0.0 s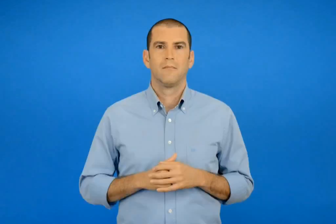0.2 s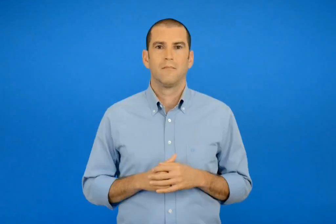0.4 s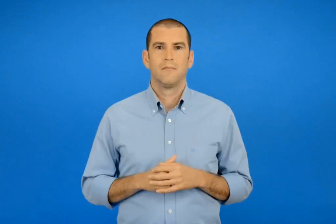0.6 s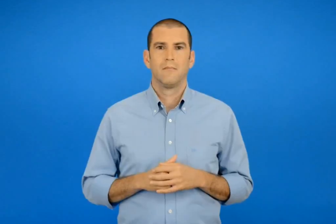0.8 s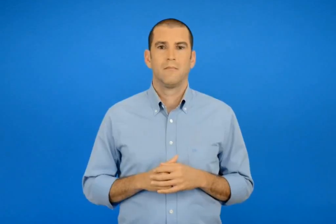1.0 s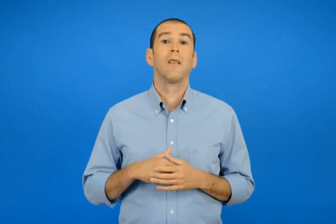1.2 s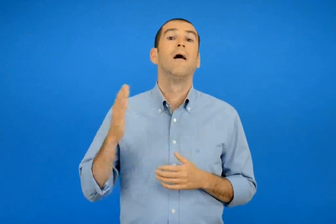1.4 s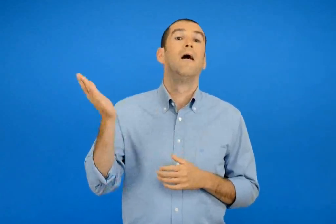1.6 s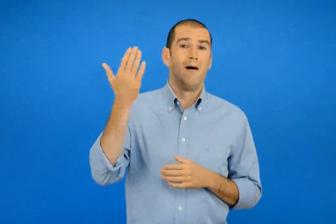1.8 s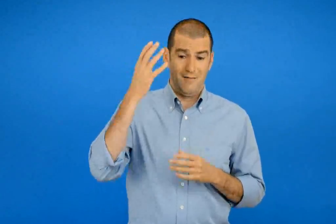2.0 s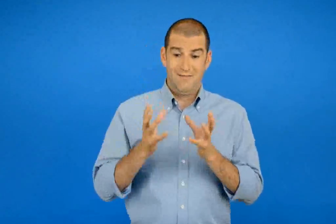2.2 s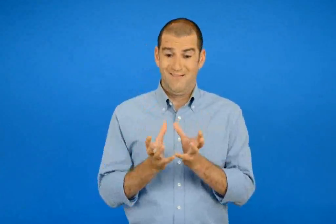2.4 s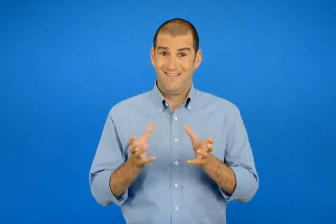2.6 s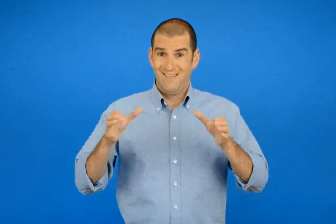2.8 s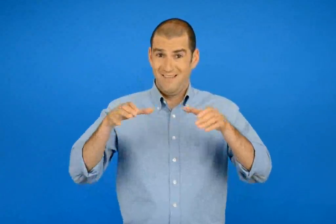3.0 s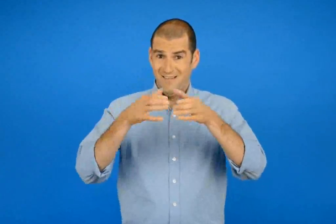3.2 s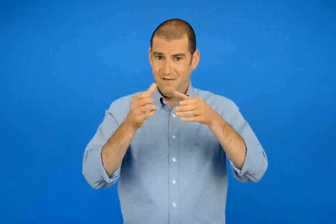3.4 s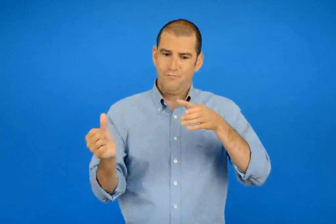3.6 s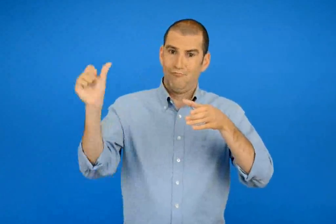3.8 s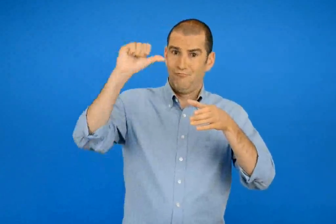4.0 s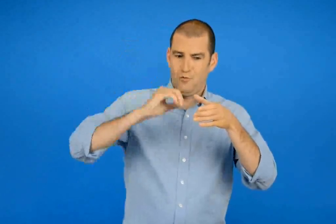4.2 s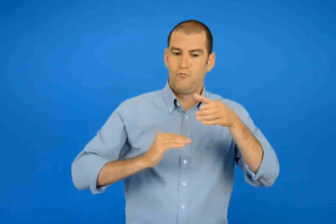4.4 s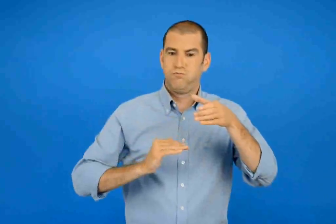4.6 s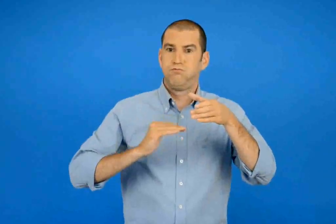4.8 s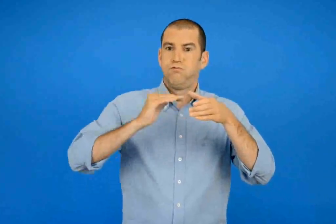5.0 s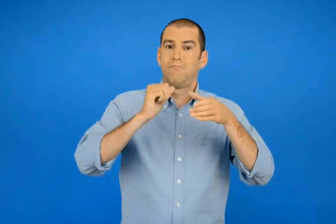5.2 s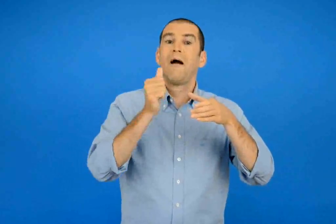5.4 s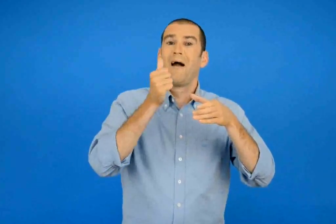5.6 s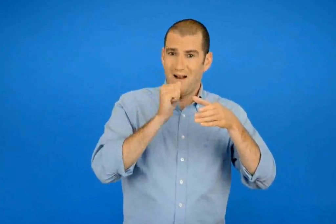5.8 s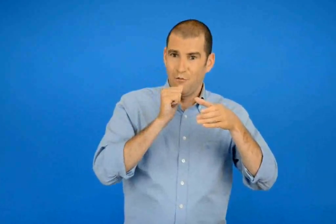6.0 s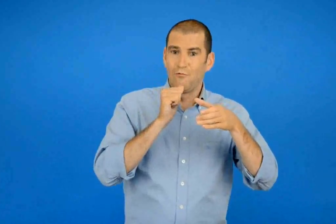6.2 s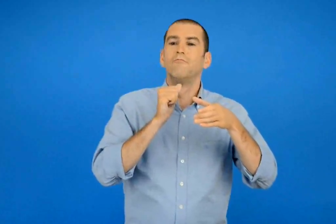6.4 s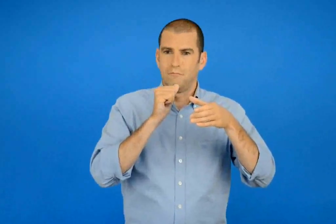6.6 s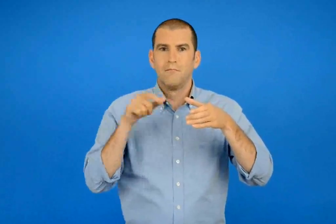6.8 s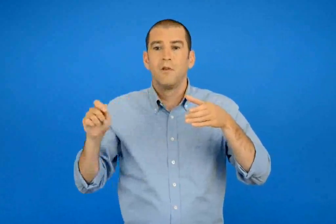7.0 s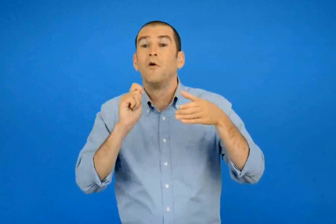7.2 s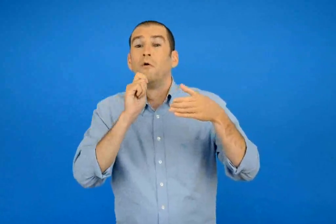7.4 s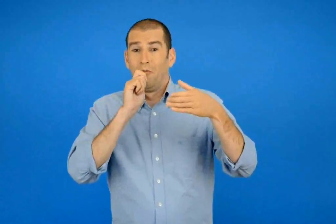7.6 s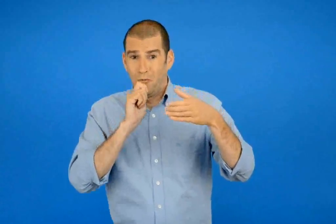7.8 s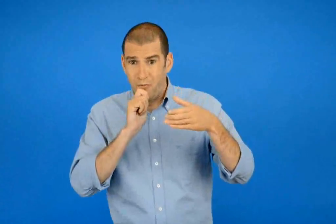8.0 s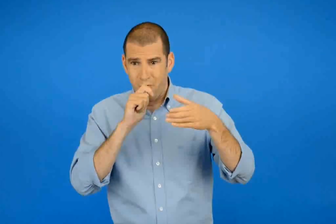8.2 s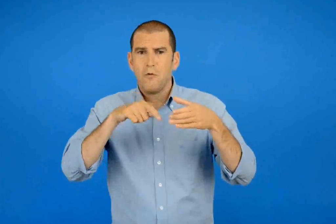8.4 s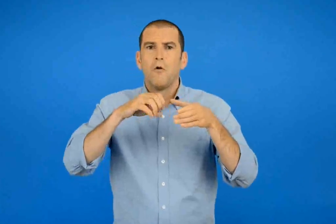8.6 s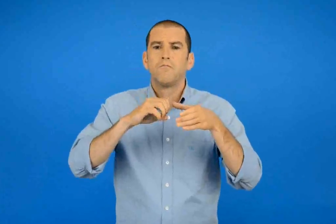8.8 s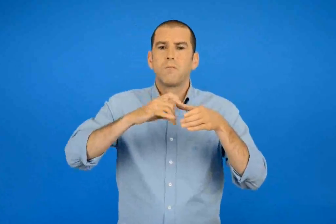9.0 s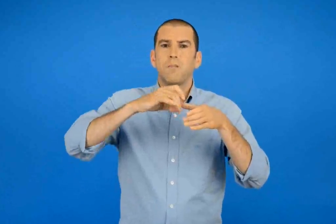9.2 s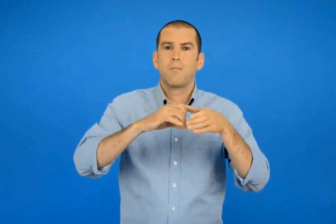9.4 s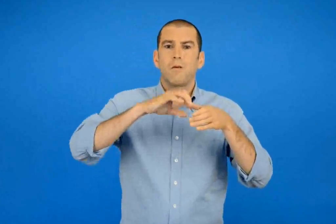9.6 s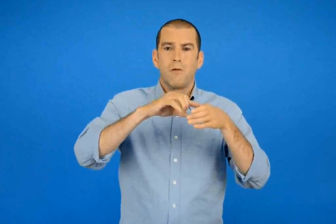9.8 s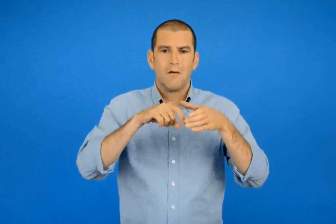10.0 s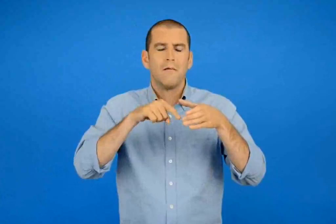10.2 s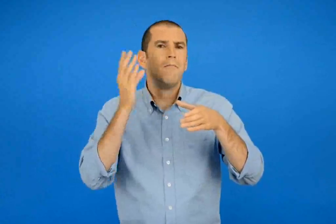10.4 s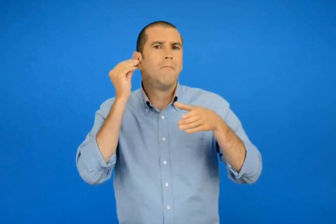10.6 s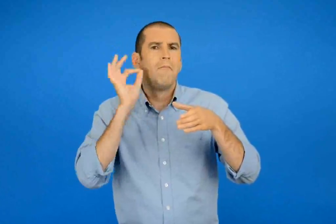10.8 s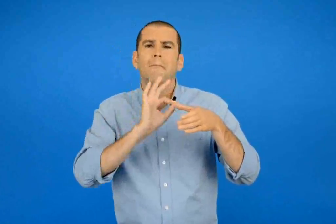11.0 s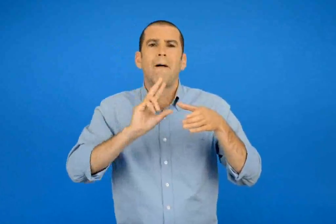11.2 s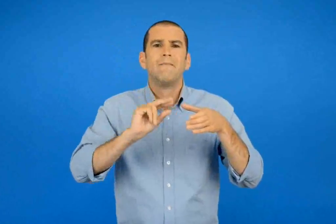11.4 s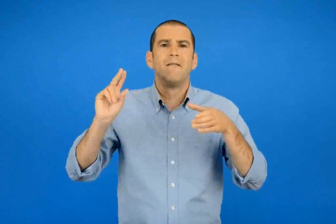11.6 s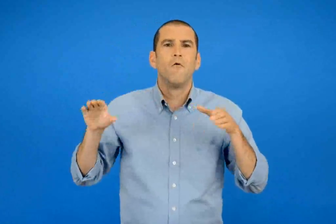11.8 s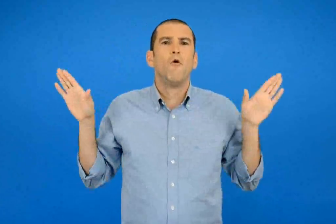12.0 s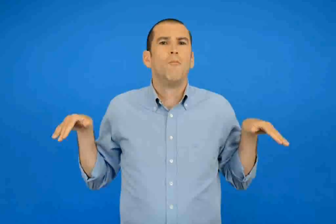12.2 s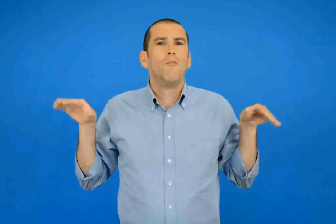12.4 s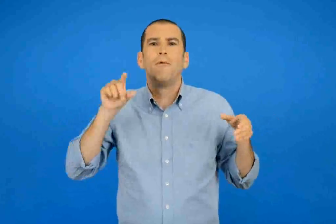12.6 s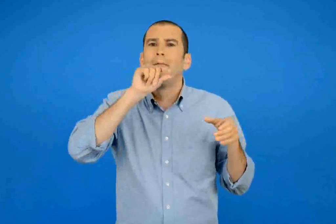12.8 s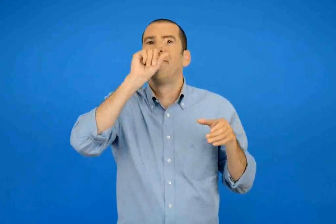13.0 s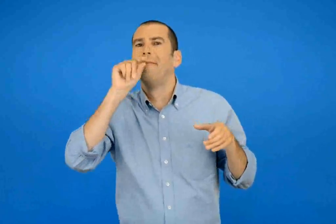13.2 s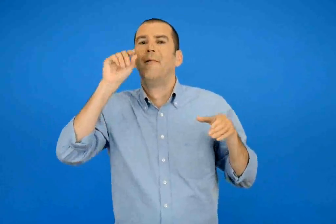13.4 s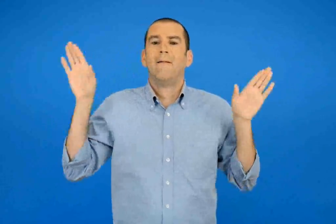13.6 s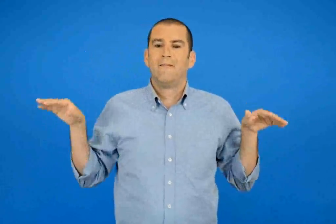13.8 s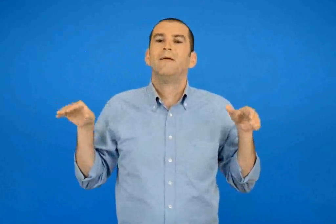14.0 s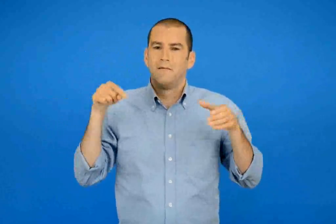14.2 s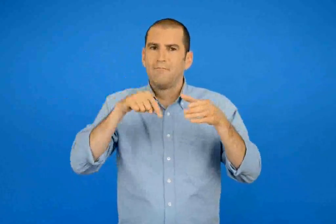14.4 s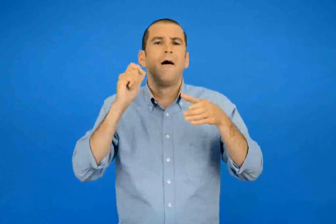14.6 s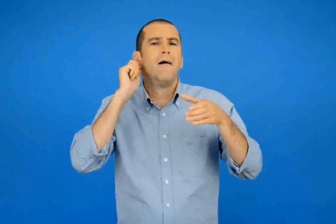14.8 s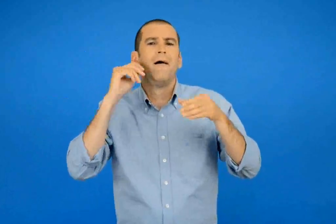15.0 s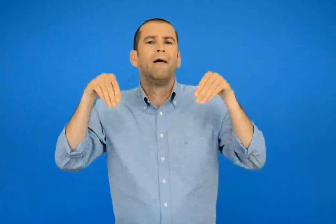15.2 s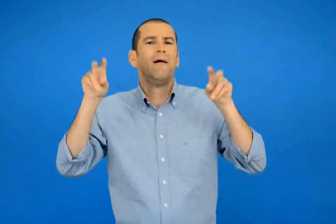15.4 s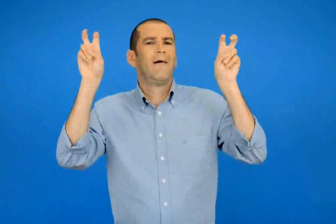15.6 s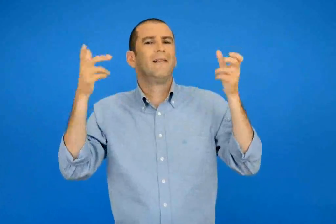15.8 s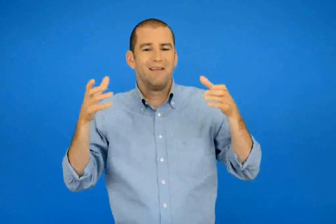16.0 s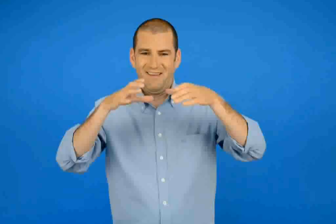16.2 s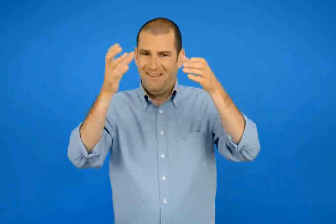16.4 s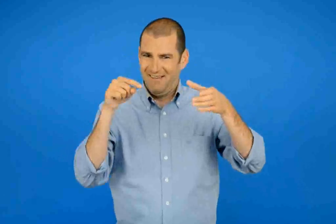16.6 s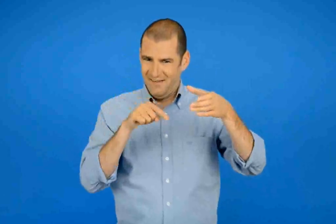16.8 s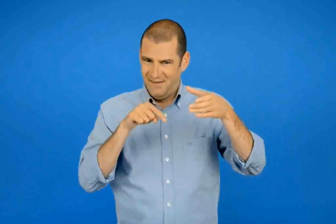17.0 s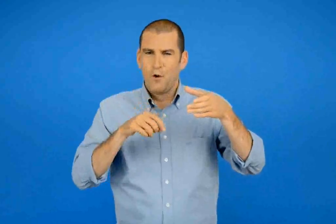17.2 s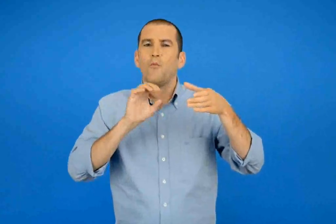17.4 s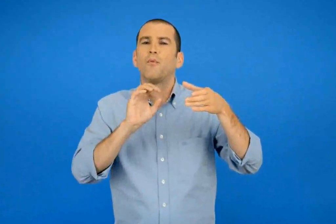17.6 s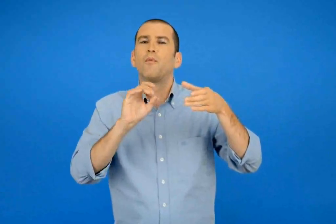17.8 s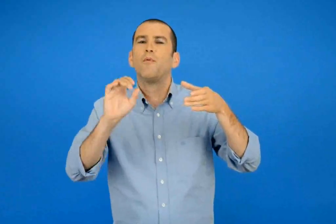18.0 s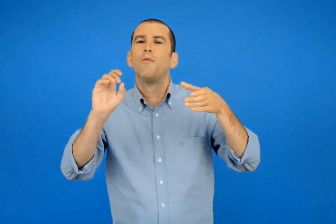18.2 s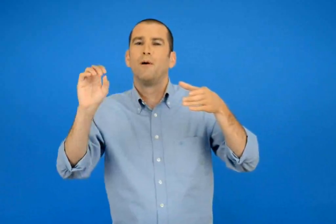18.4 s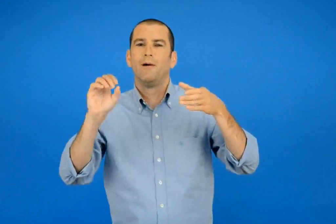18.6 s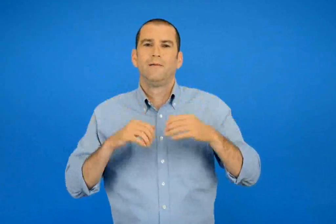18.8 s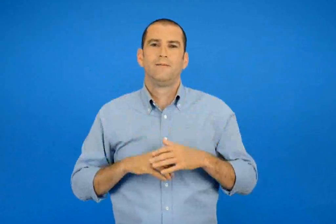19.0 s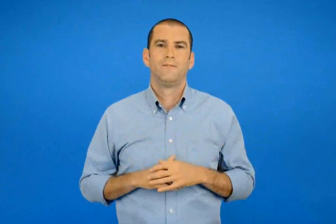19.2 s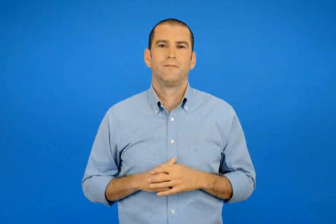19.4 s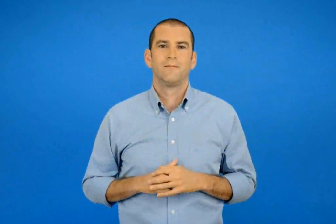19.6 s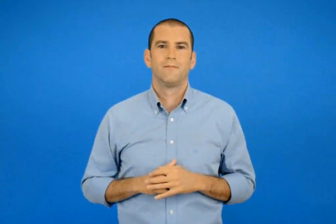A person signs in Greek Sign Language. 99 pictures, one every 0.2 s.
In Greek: όταν όμως είναι γεμάτη νερό οι φυσαλίδες του αέρα που περνούν από το νερό αναδίδουν ένα είδος γαργαρίσματος που μοιάζει με κελάηδημα πουλιού τότε λένε ότι η λαλιτσα γουργουρίζει
